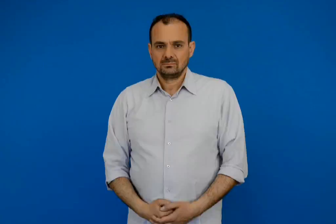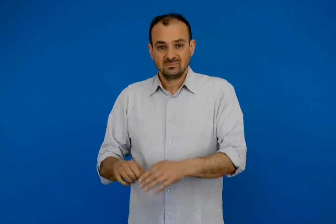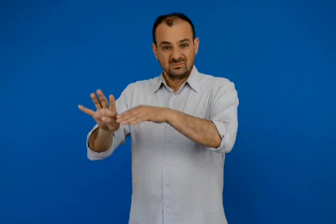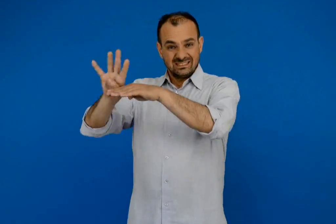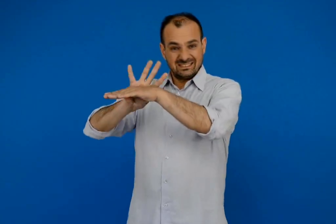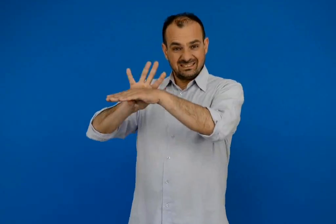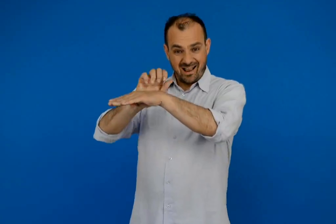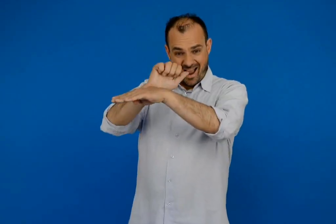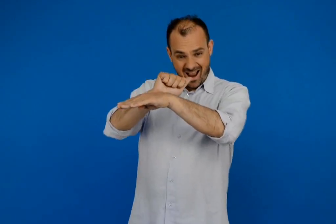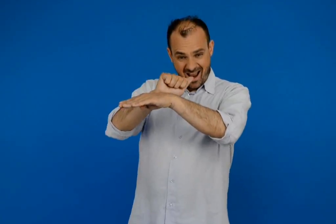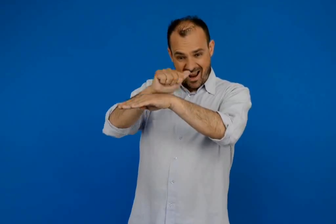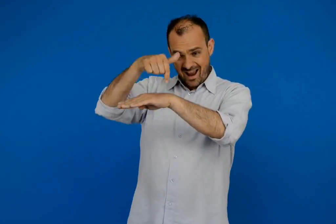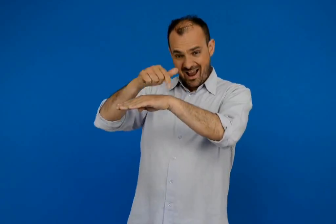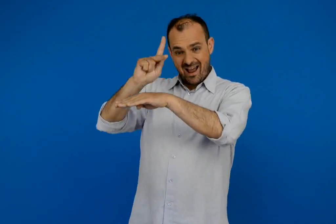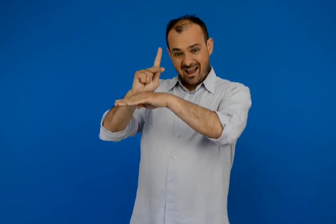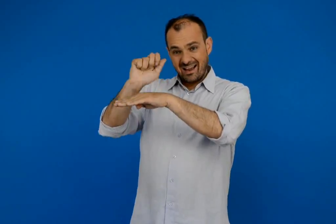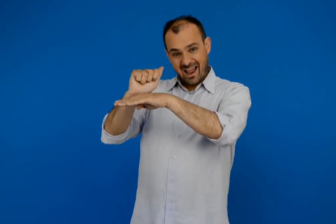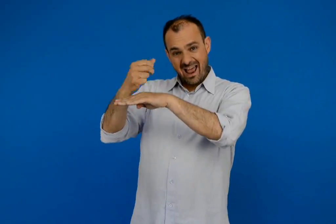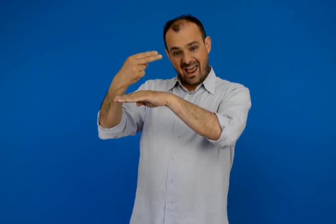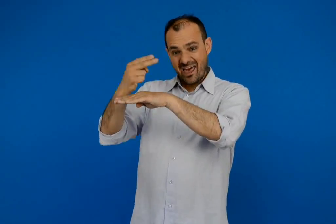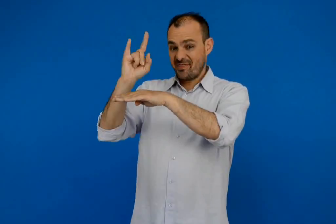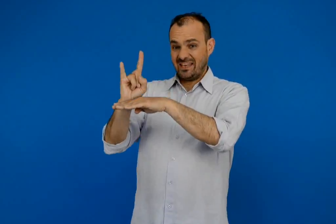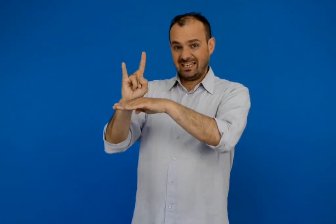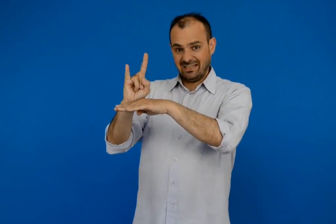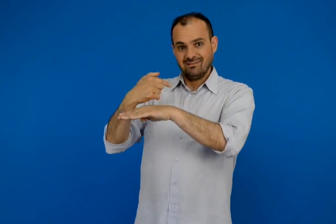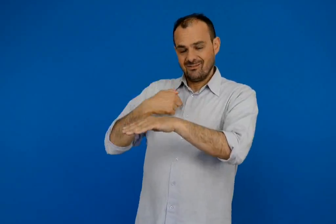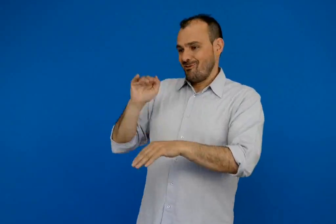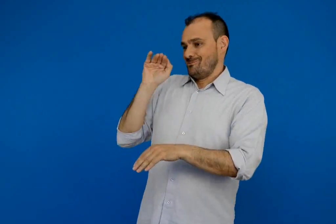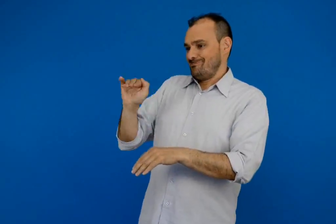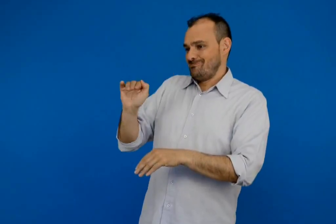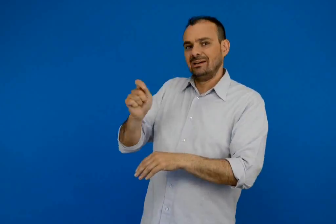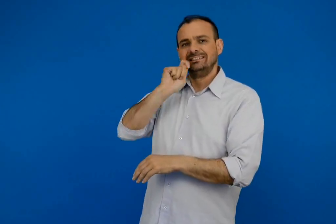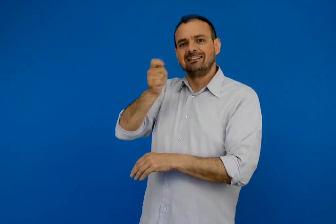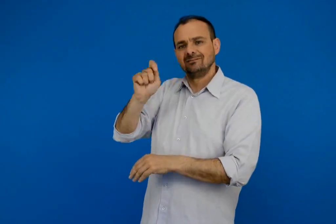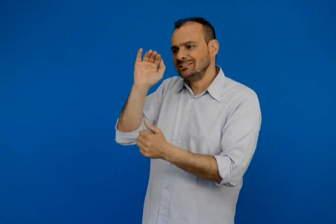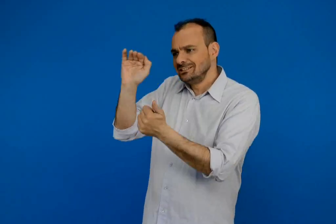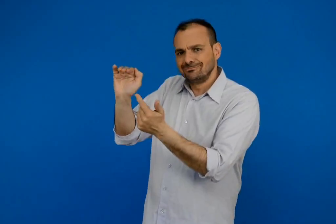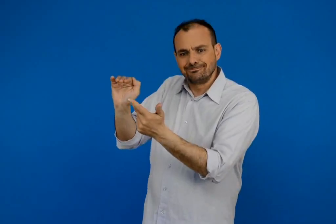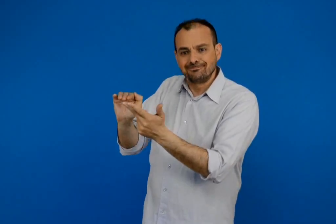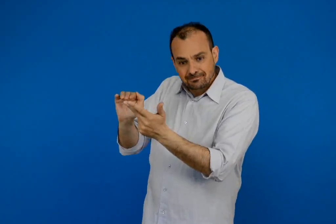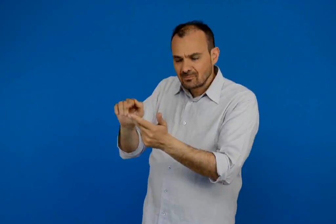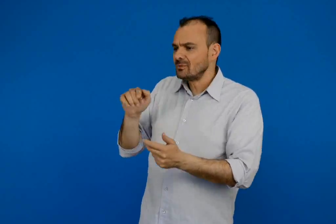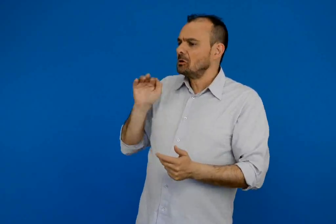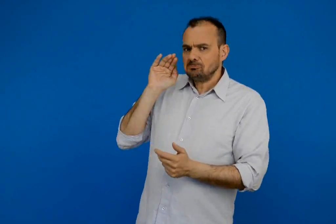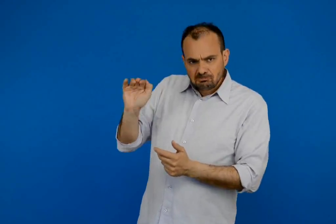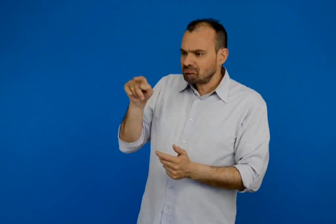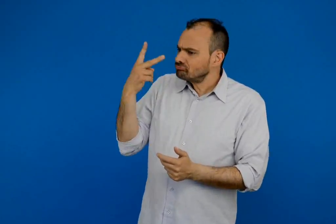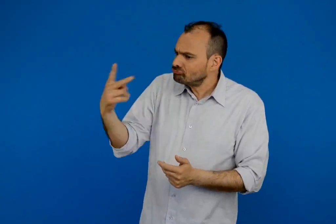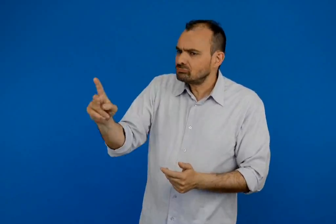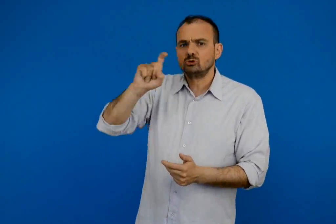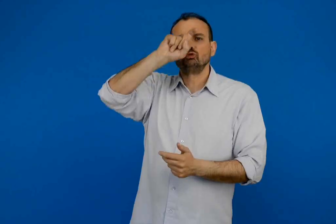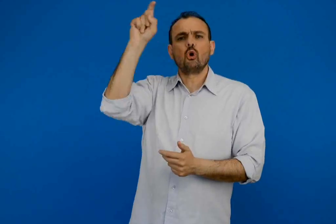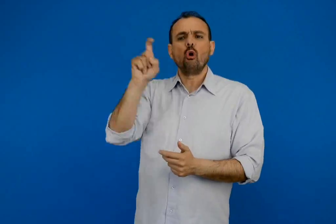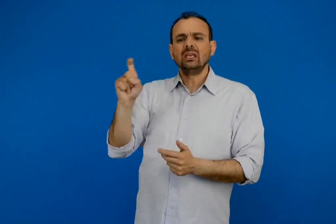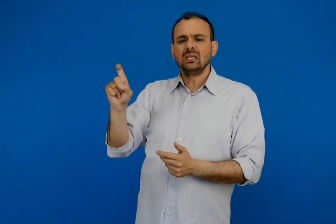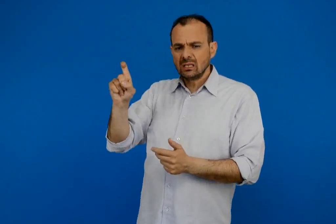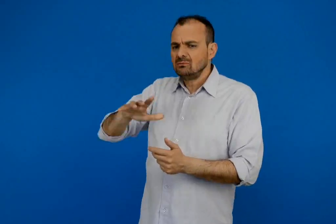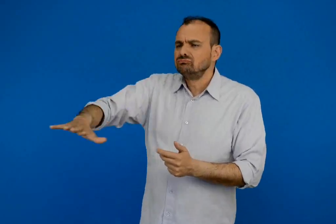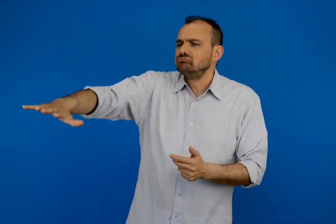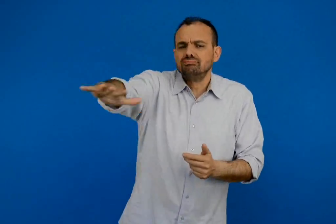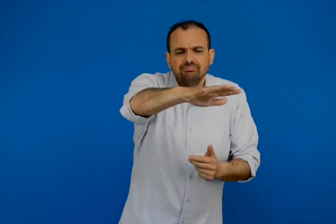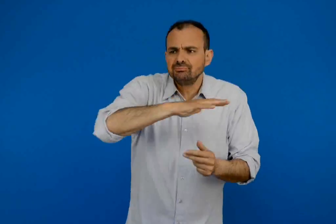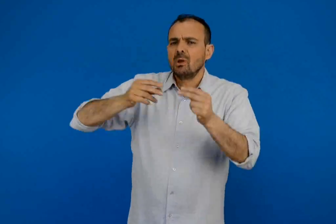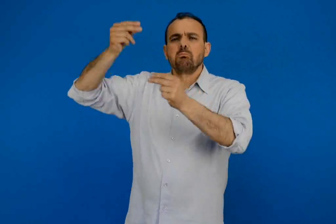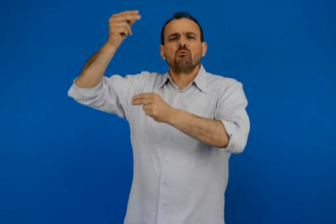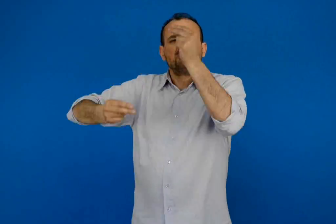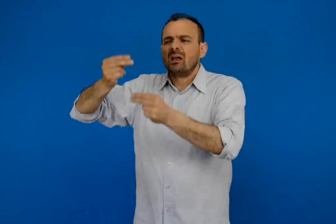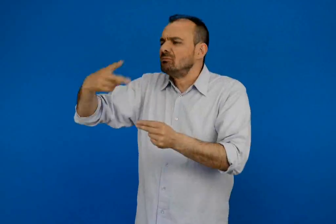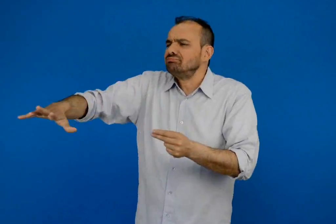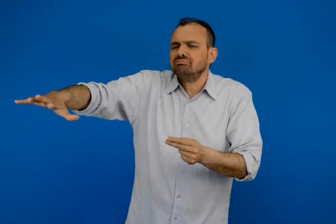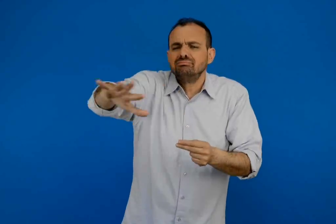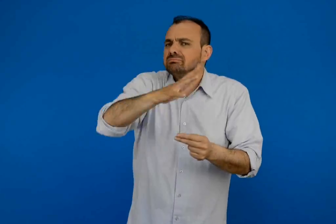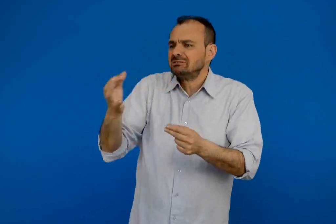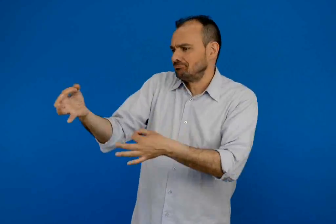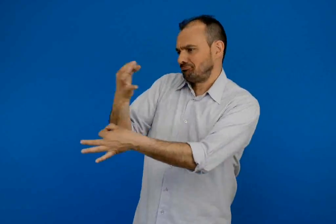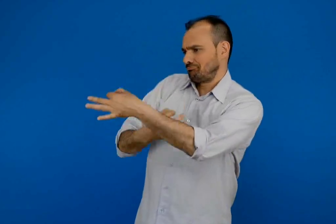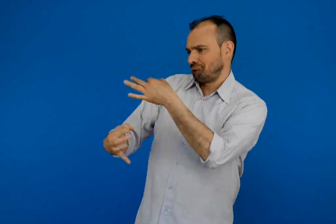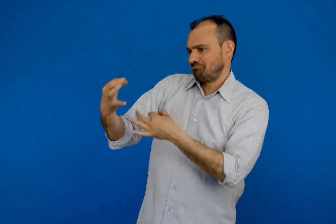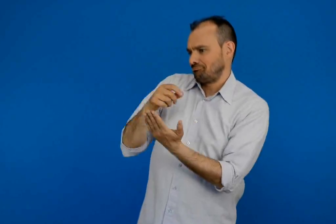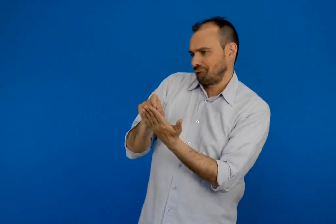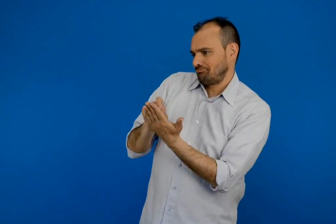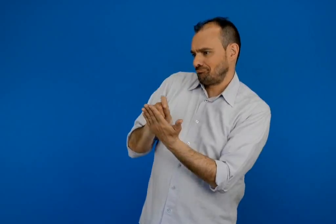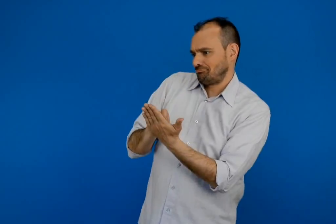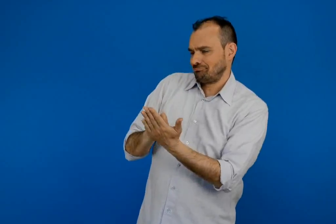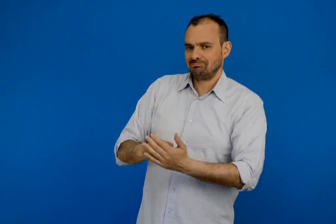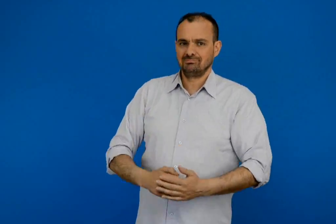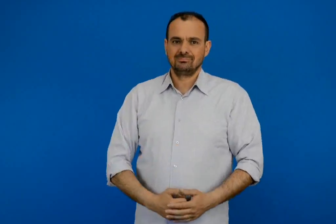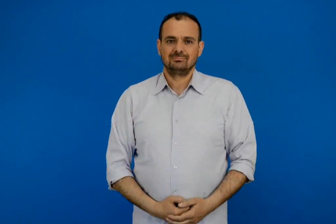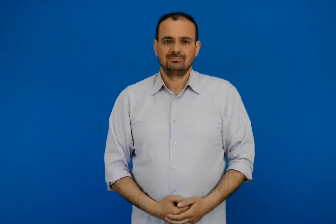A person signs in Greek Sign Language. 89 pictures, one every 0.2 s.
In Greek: παίρνω συνέντευξη από τον κύριο αγκάθη τον ρωτώ για τη ζωή του στους αγρούς και για τα προβλήματα του
